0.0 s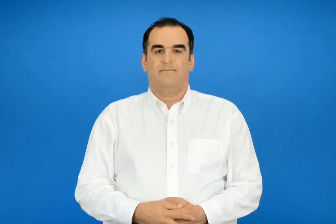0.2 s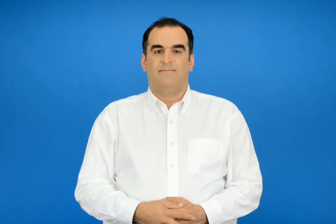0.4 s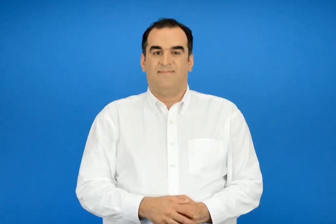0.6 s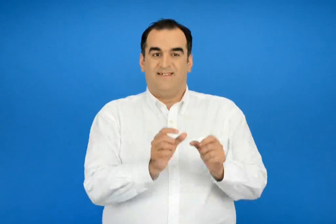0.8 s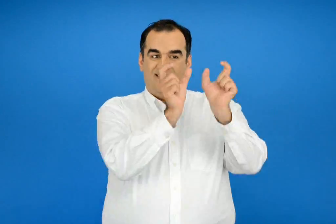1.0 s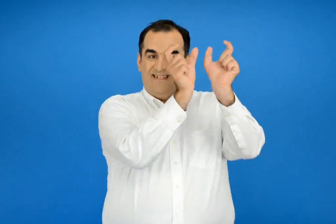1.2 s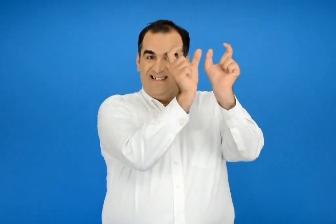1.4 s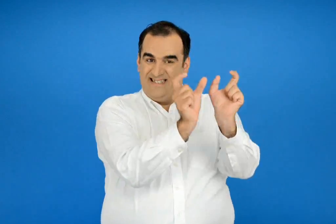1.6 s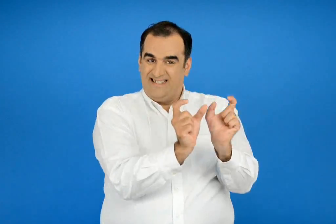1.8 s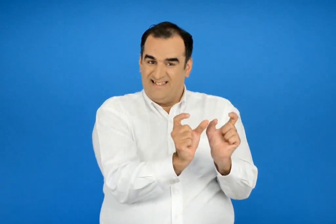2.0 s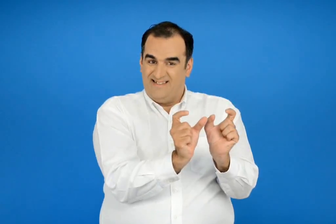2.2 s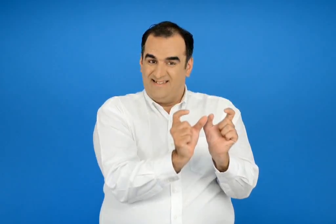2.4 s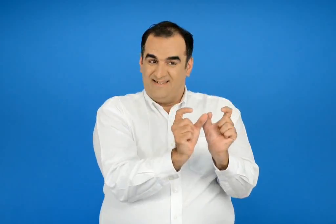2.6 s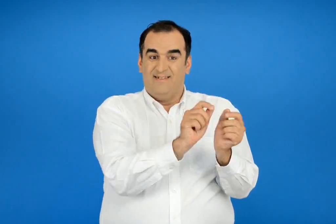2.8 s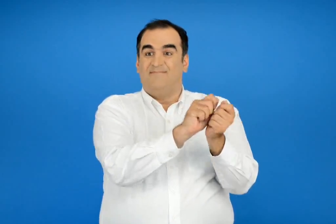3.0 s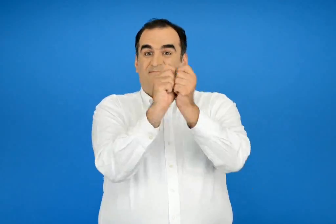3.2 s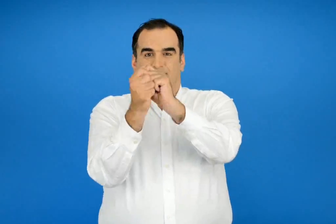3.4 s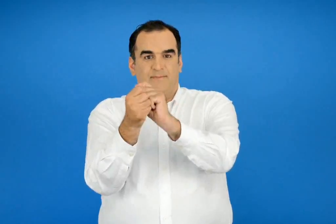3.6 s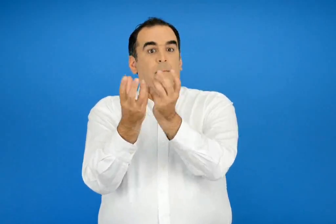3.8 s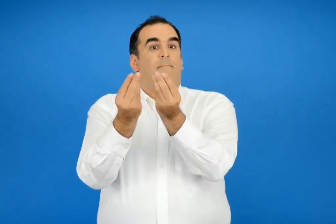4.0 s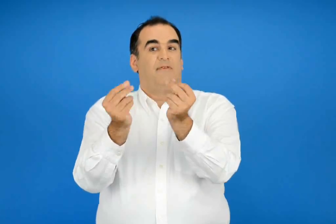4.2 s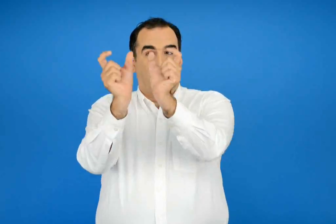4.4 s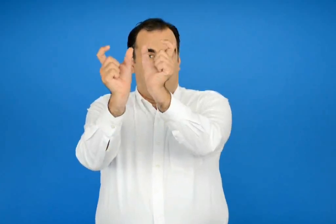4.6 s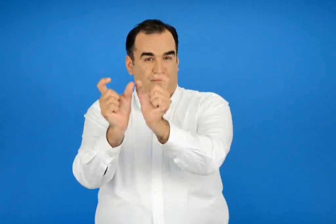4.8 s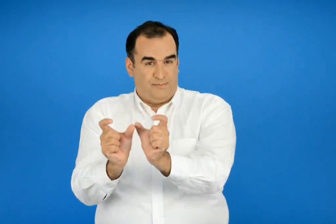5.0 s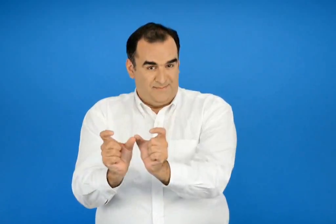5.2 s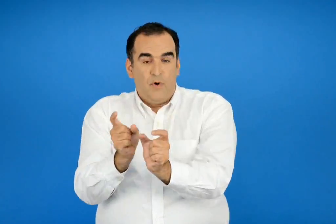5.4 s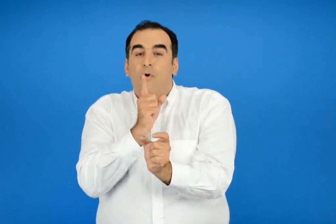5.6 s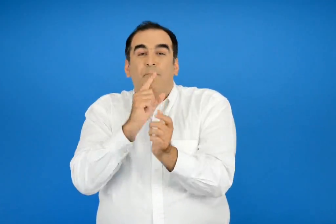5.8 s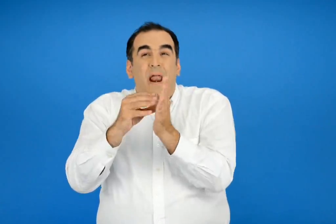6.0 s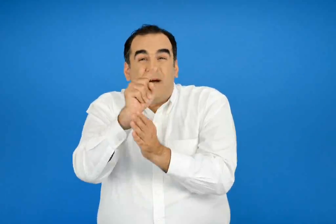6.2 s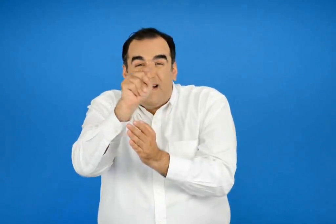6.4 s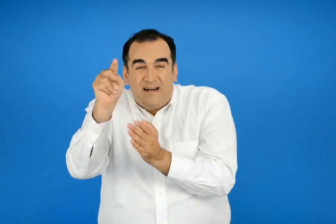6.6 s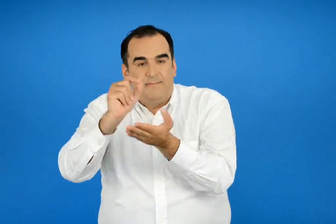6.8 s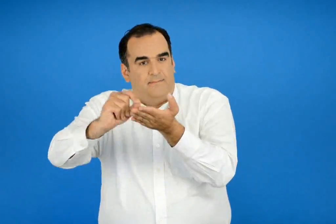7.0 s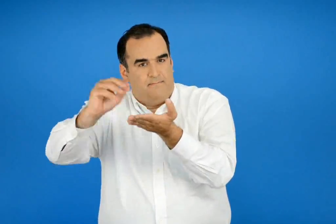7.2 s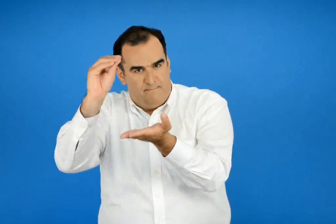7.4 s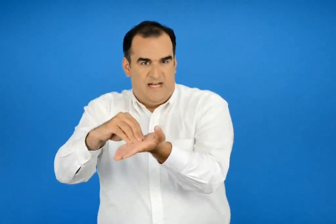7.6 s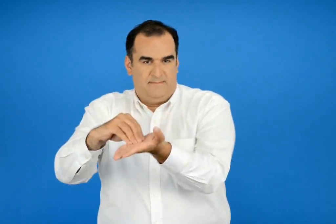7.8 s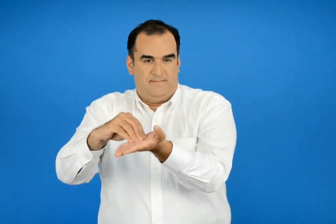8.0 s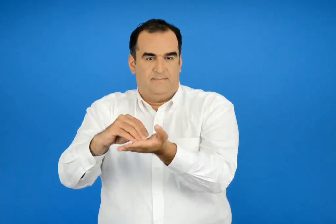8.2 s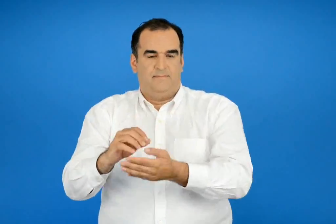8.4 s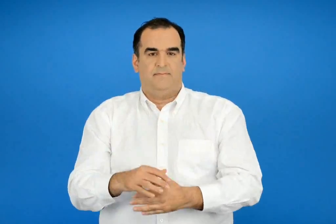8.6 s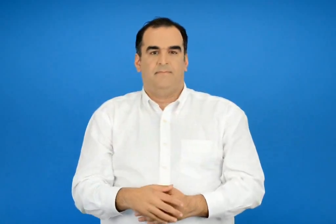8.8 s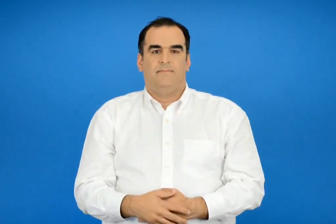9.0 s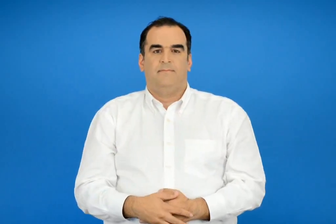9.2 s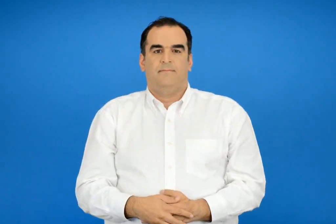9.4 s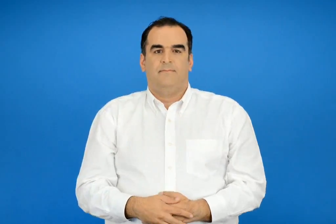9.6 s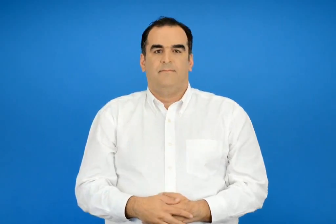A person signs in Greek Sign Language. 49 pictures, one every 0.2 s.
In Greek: ξανάγραψε τα ζευγάρια των λέξεων στον πληθυντικό αριθμό όπως στο παράδειγμα
